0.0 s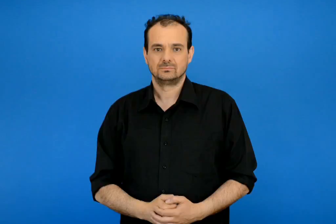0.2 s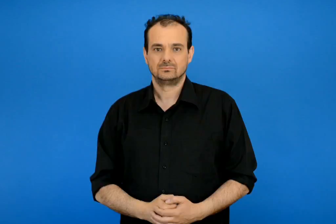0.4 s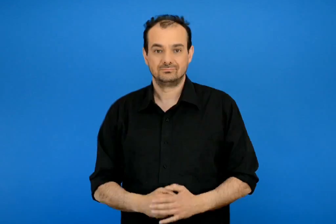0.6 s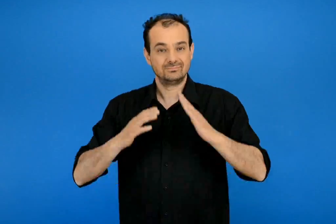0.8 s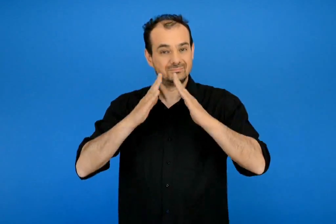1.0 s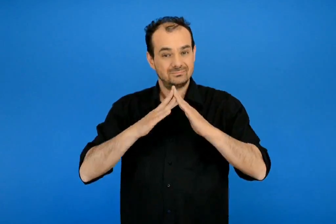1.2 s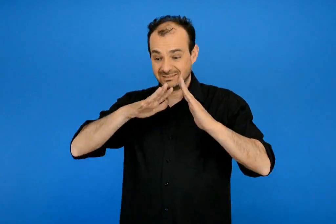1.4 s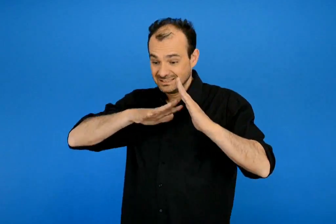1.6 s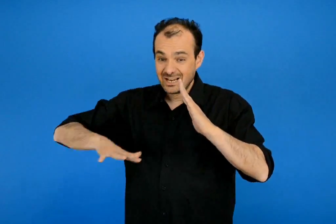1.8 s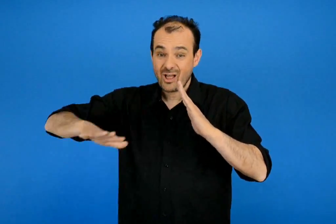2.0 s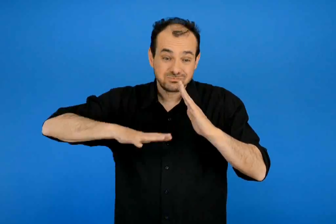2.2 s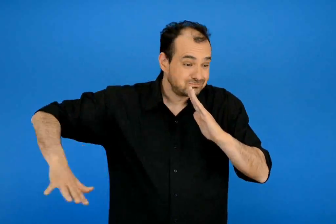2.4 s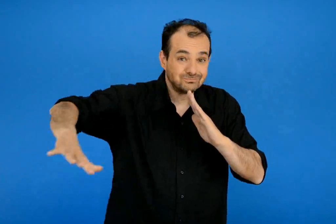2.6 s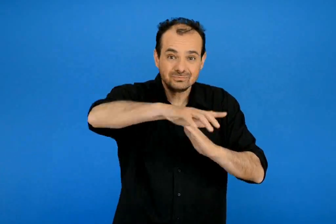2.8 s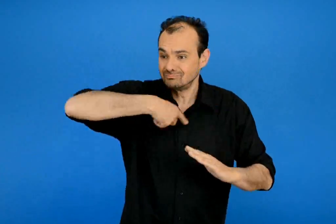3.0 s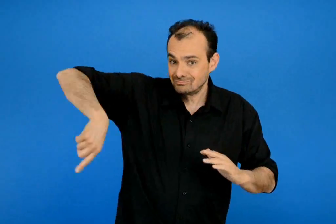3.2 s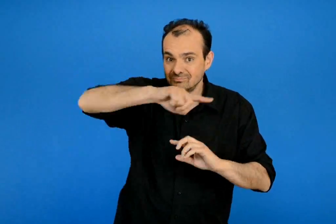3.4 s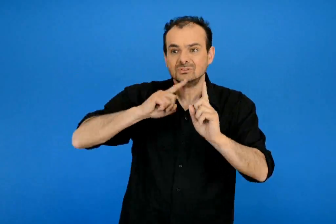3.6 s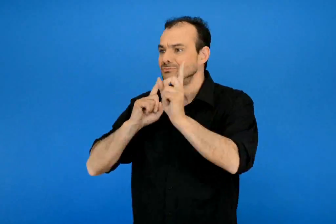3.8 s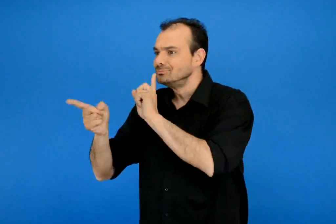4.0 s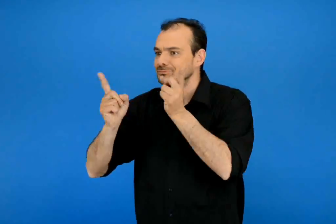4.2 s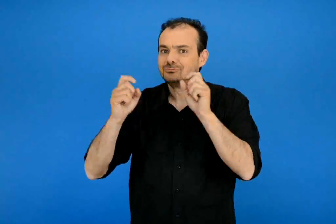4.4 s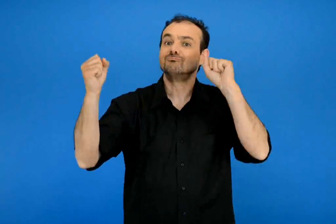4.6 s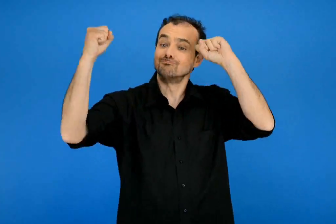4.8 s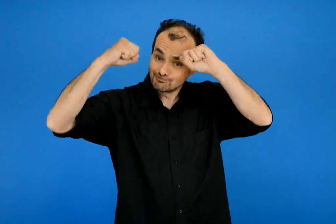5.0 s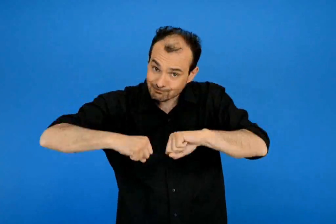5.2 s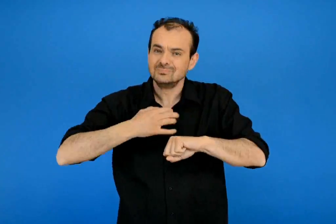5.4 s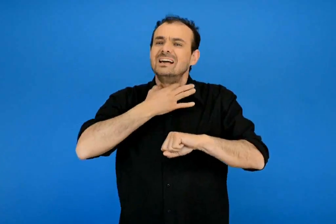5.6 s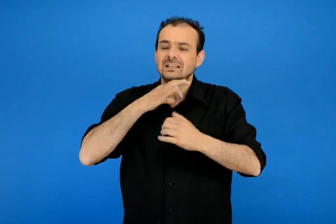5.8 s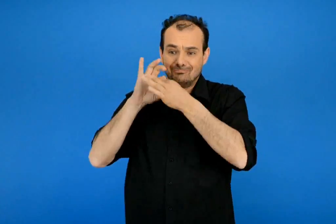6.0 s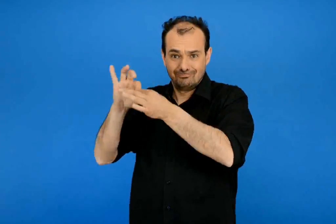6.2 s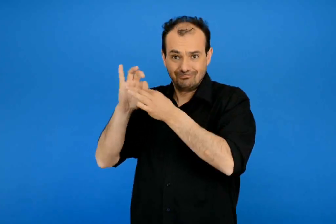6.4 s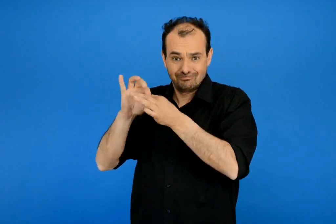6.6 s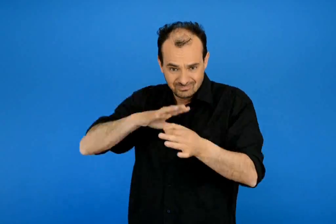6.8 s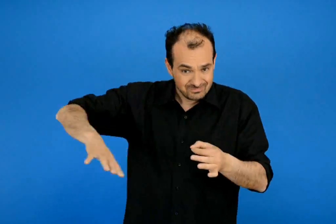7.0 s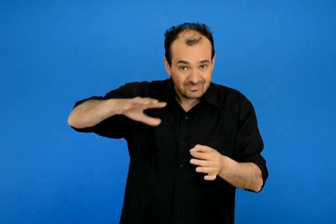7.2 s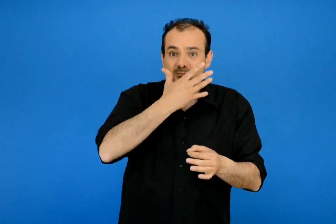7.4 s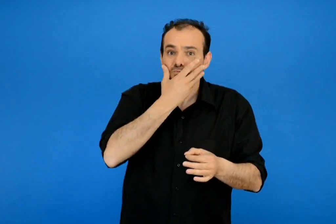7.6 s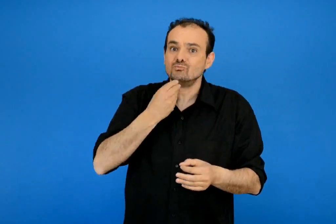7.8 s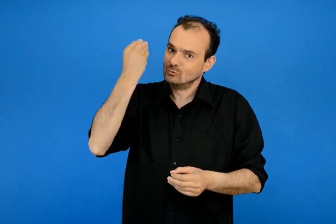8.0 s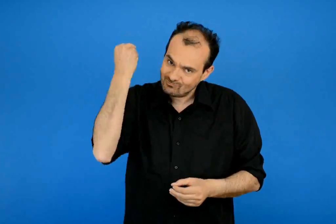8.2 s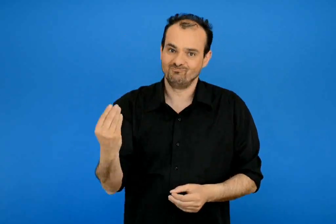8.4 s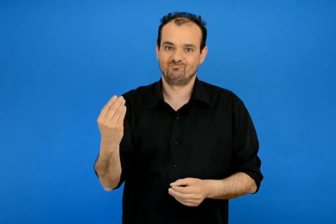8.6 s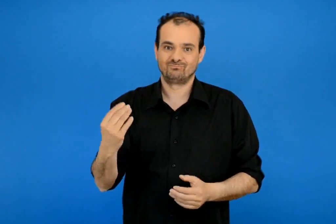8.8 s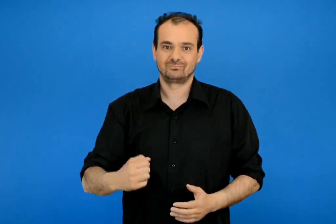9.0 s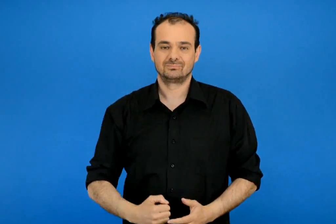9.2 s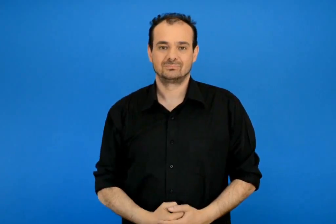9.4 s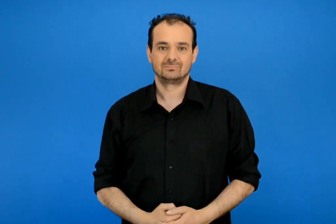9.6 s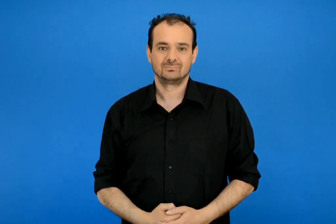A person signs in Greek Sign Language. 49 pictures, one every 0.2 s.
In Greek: συμφωνήσαμε ότι χρειάζεται η συνεργασία όλων για να κάνουμε τη συνοικία μας πιο όμορφη
